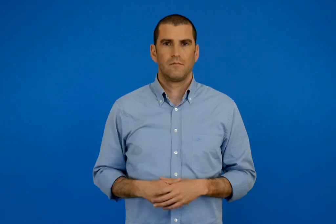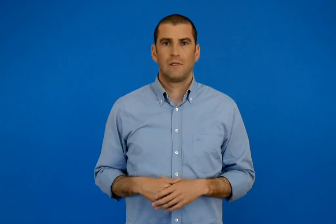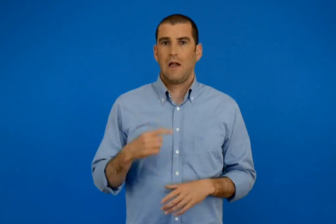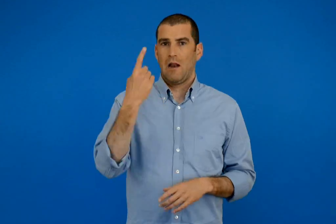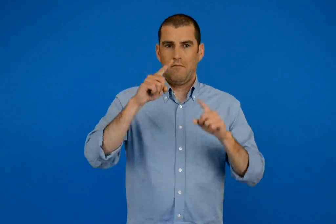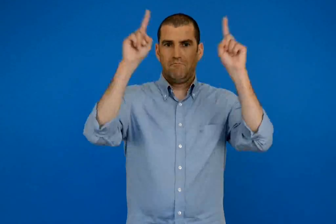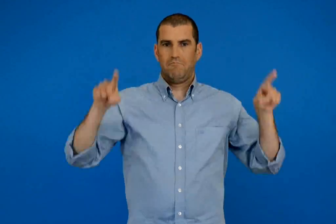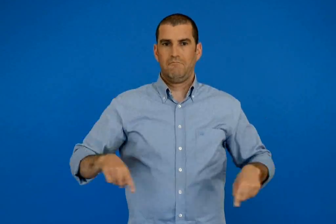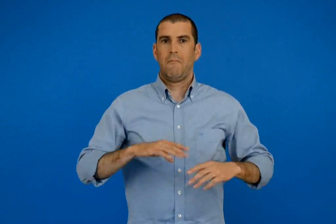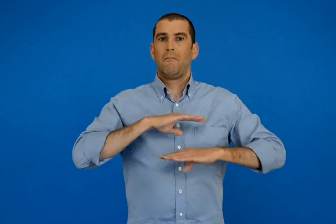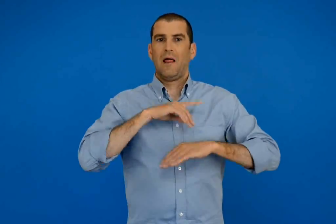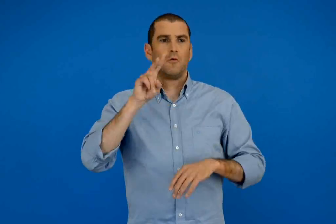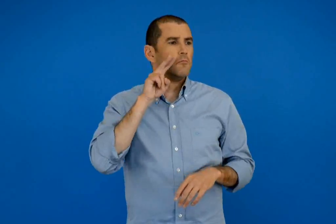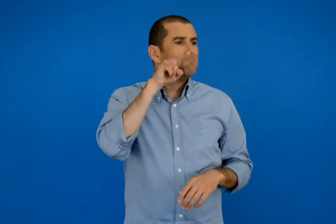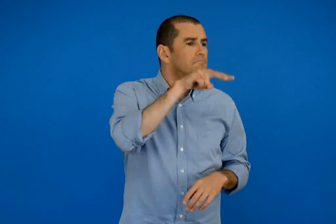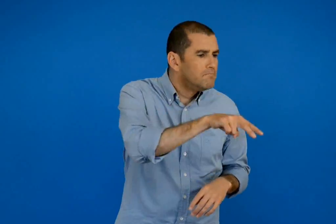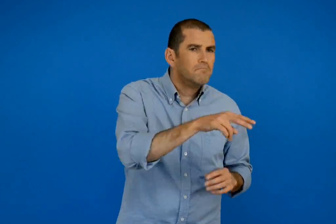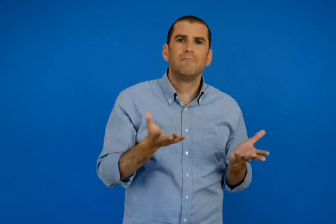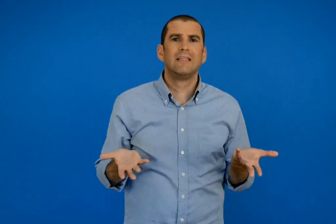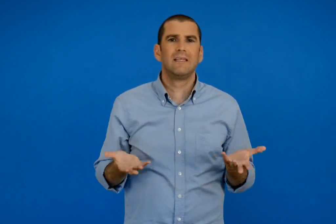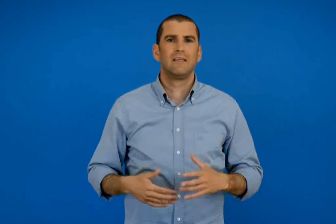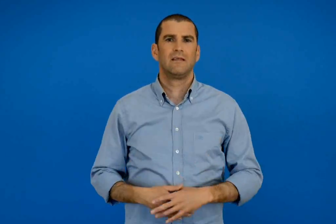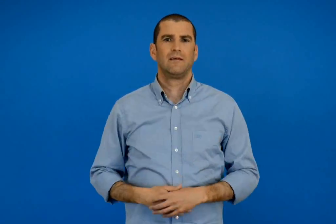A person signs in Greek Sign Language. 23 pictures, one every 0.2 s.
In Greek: τι βλέπεις από ένα παράθυρο ;
